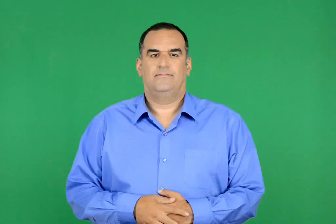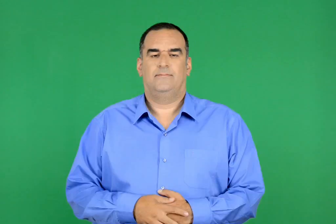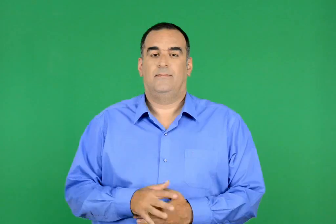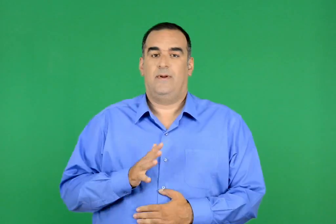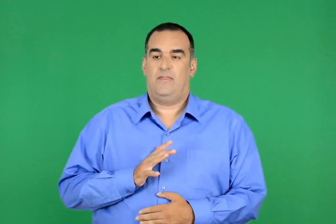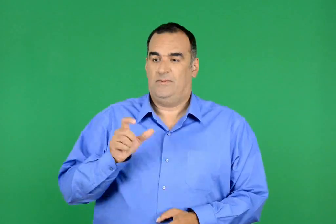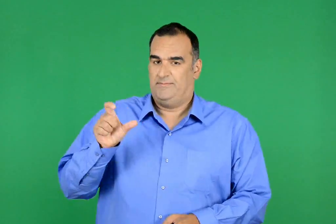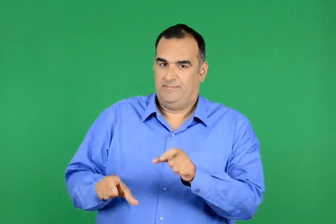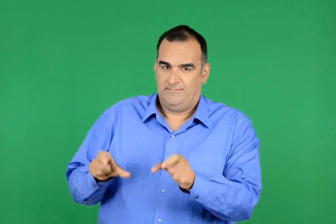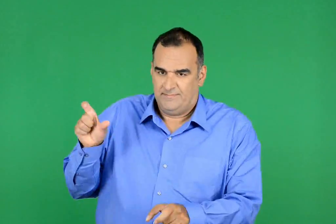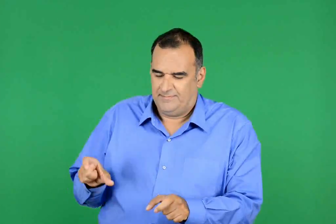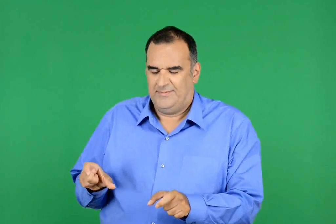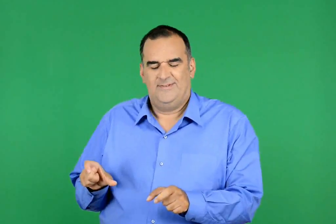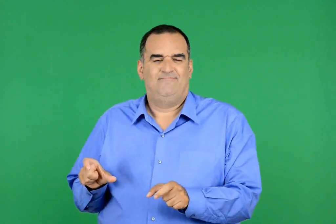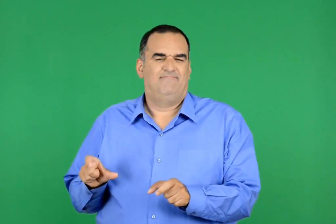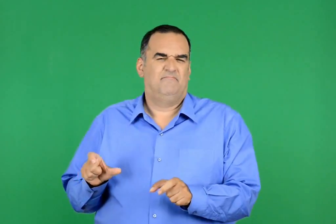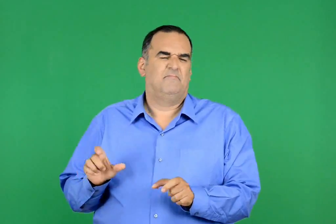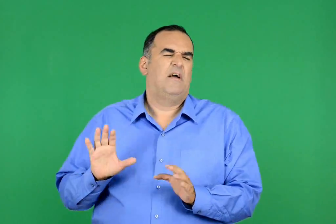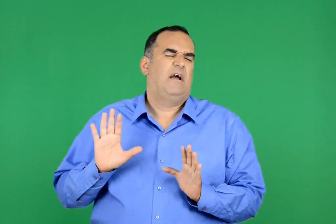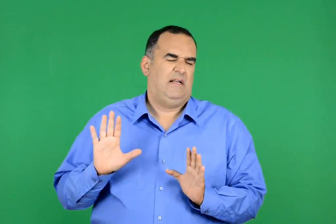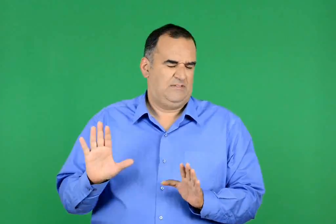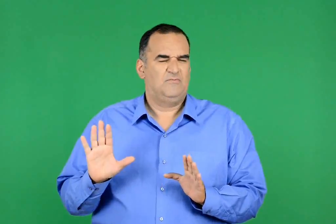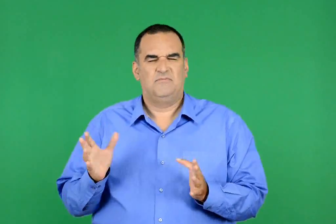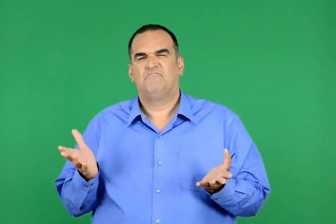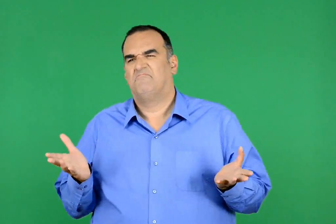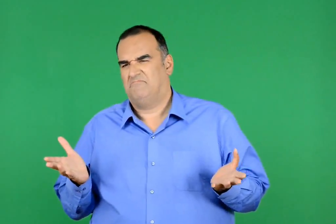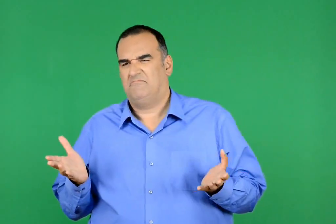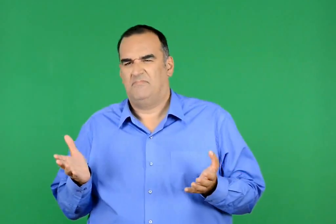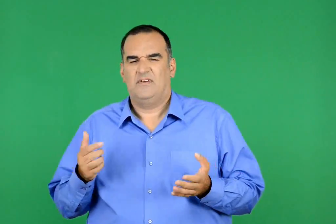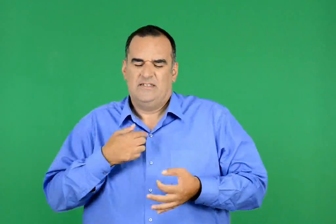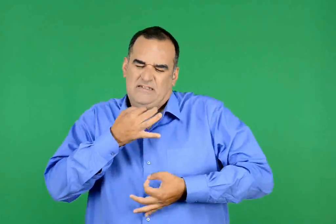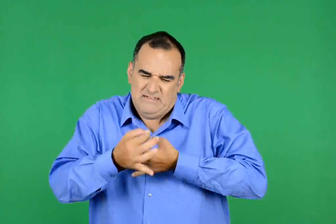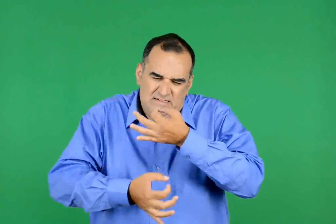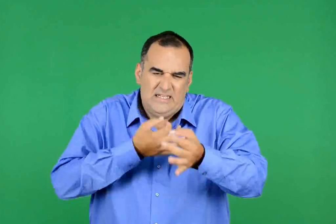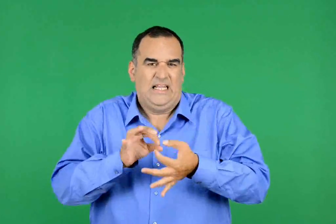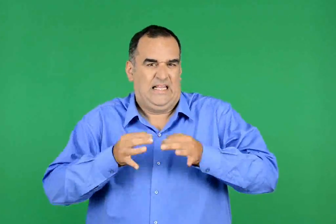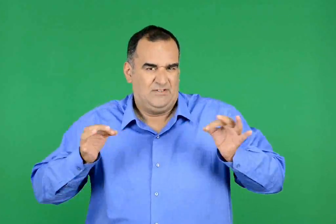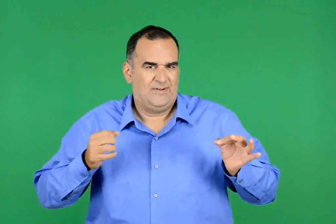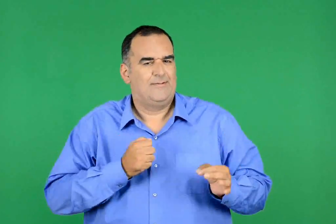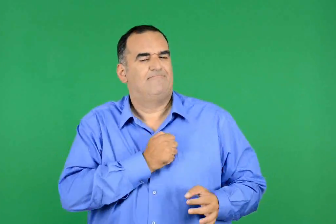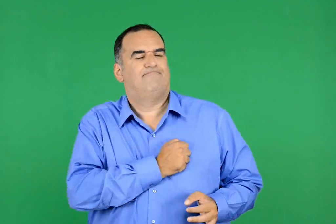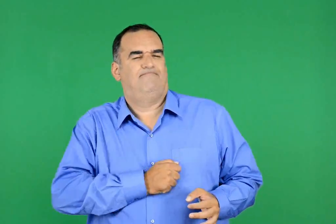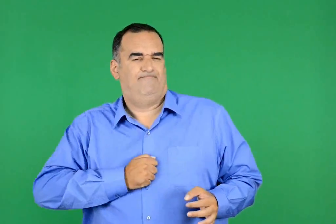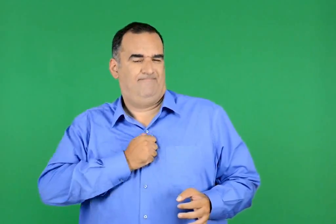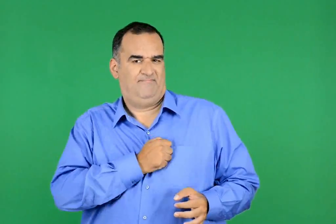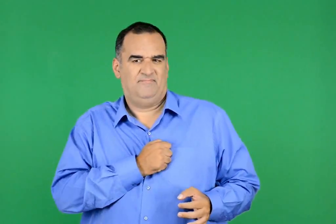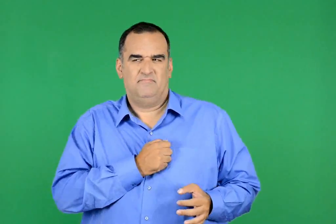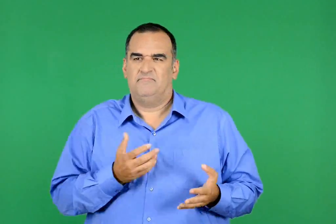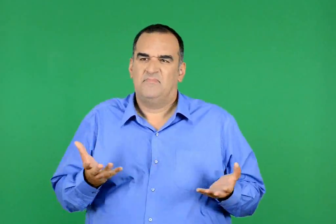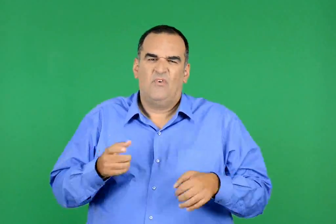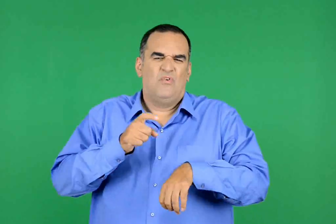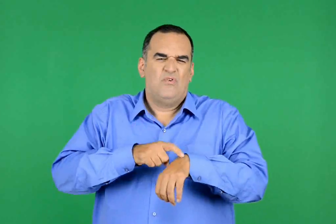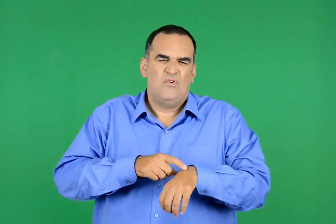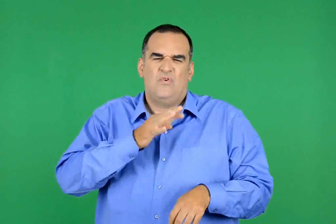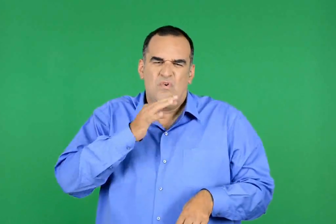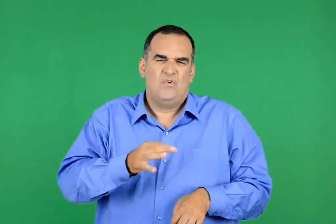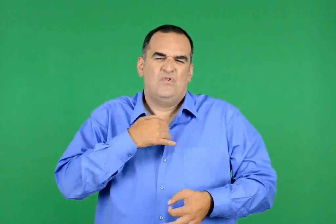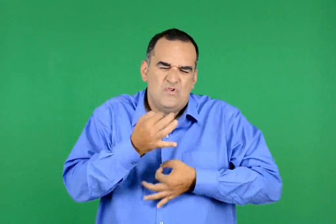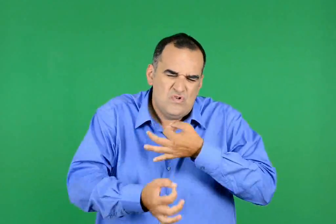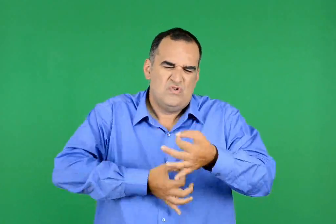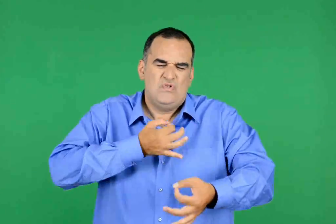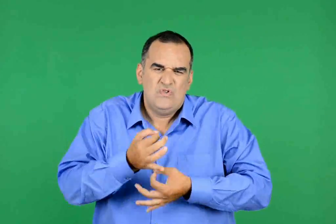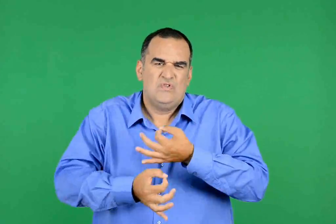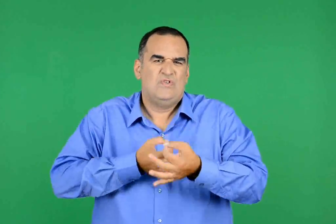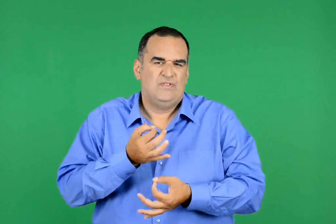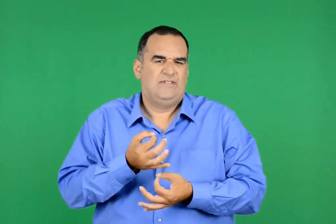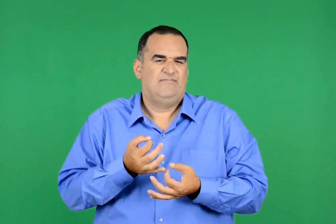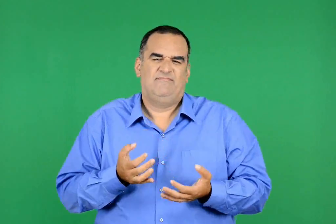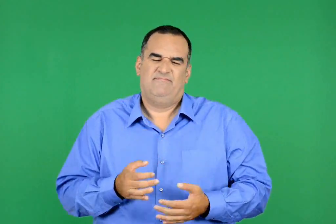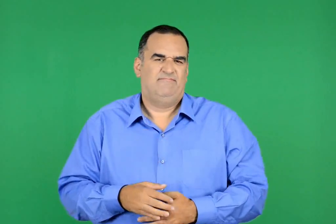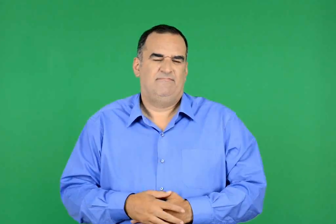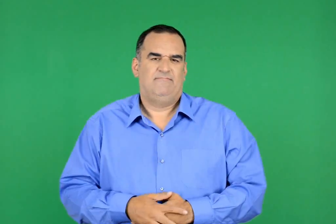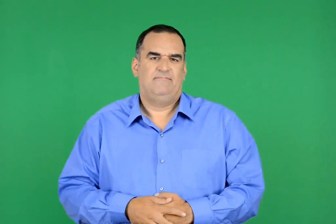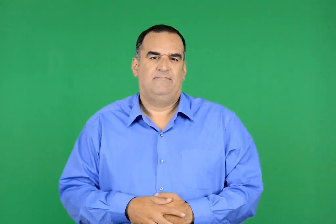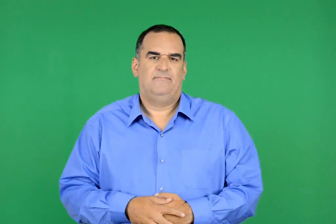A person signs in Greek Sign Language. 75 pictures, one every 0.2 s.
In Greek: οι άνθρωποι αλλά άσε καλύτερα αυτό είναι µαι θλιβερή ιστορία , θα έπαιρνε πολύ χρόνο για να σου εξηγήσω
